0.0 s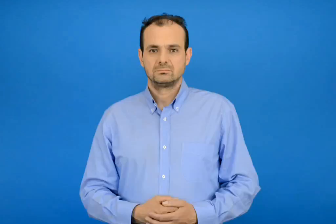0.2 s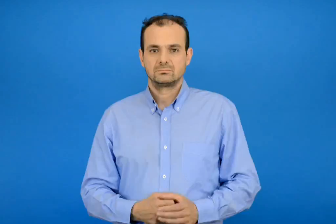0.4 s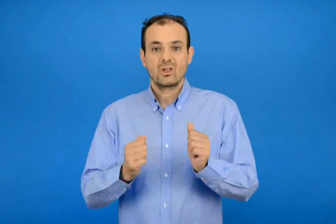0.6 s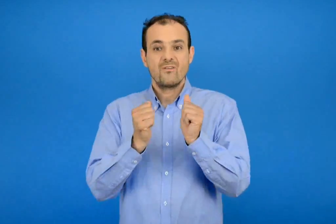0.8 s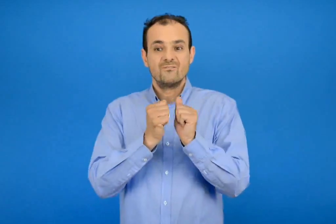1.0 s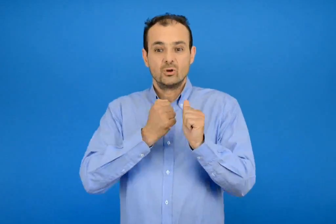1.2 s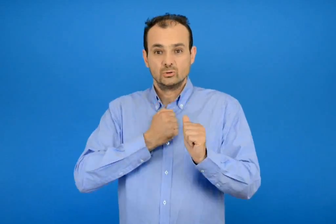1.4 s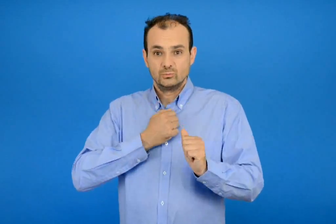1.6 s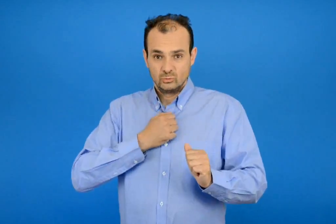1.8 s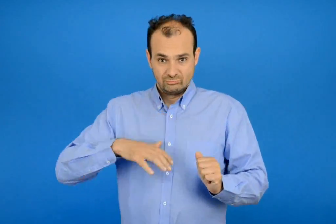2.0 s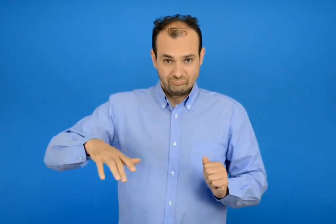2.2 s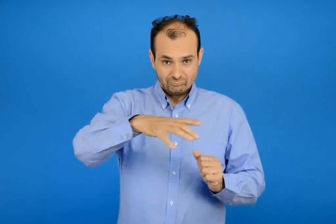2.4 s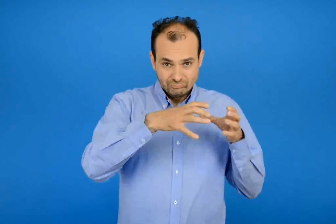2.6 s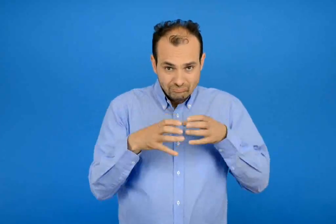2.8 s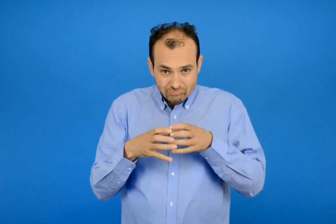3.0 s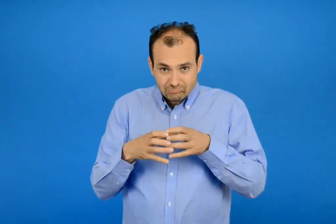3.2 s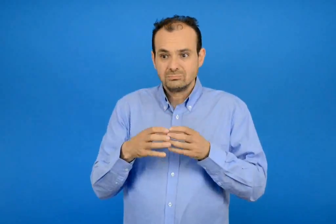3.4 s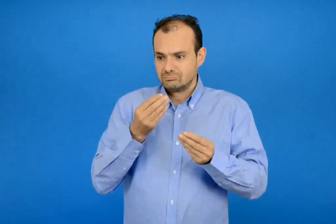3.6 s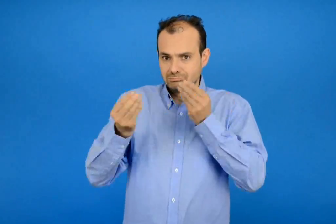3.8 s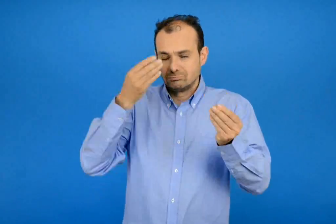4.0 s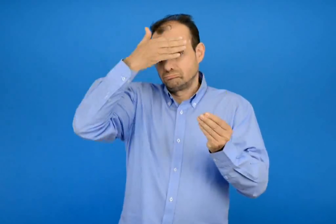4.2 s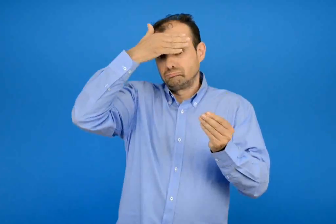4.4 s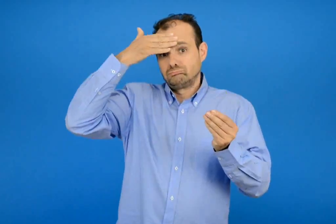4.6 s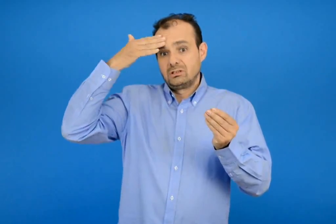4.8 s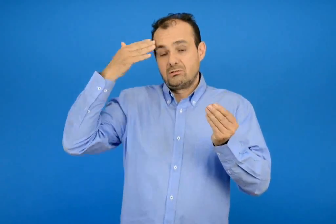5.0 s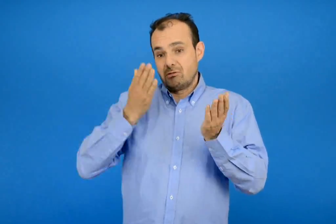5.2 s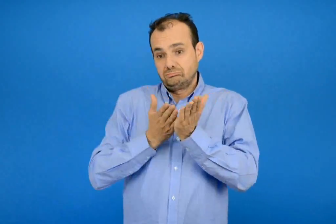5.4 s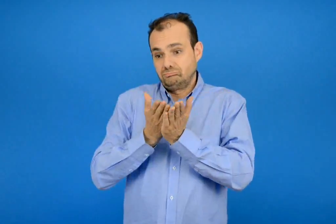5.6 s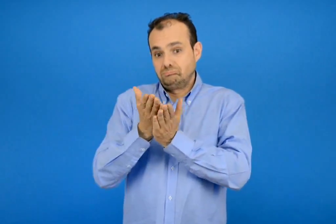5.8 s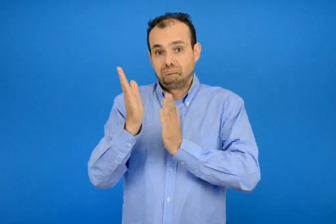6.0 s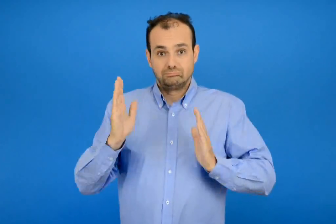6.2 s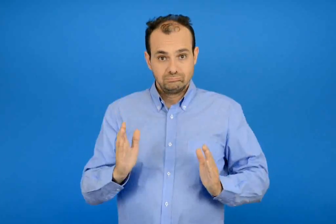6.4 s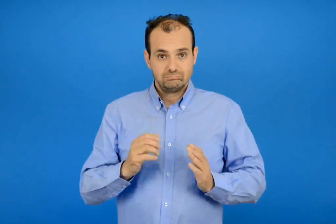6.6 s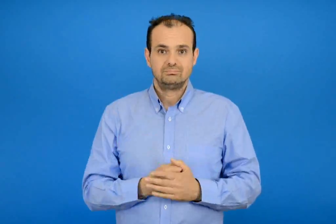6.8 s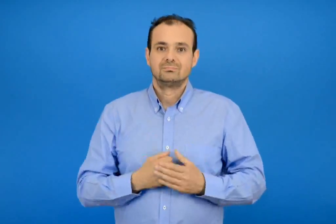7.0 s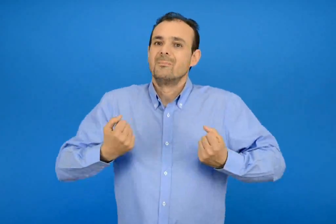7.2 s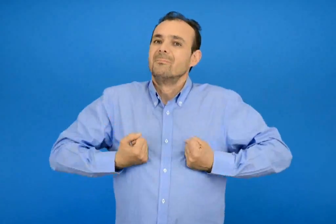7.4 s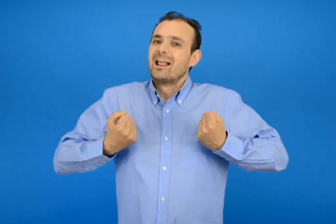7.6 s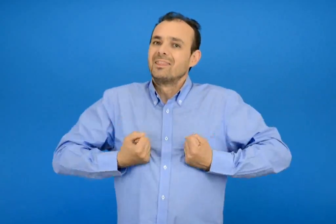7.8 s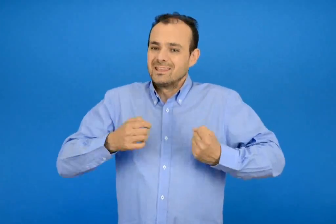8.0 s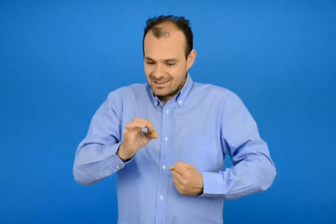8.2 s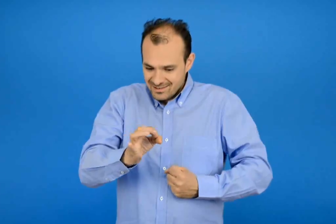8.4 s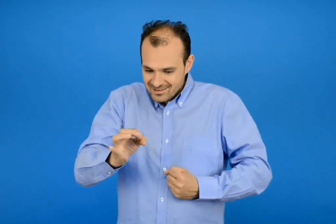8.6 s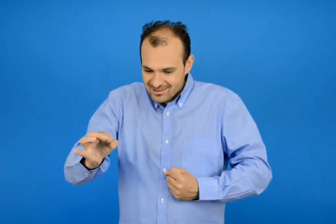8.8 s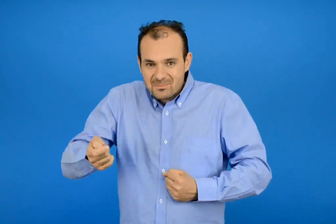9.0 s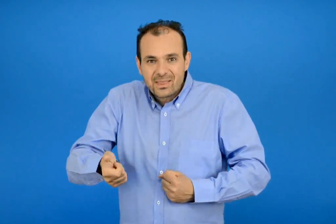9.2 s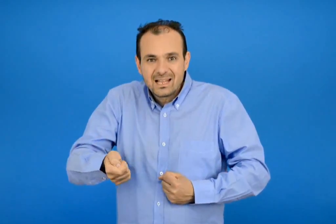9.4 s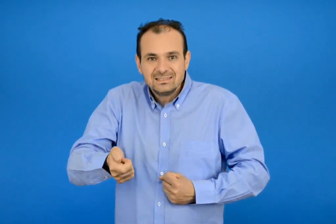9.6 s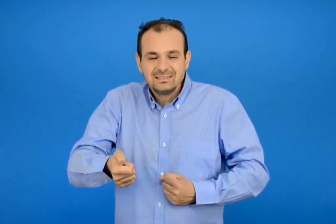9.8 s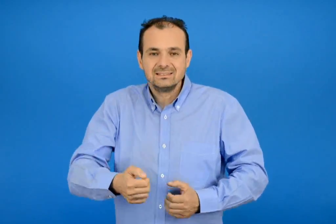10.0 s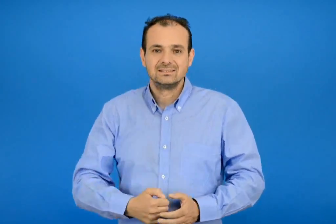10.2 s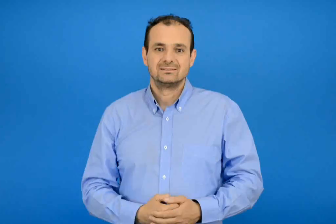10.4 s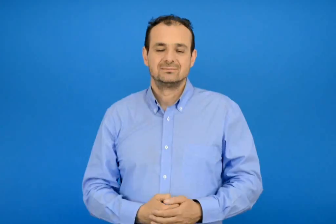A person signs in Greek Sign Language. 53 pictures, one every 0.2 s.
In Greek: μοιράζομαι δίκαια με τους φίλους μου παιχνίδι με μπίλιες
